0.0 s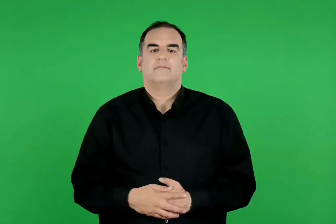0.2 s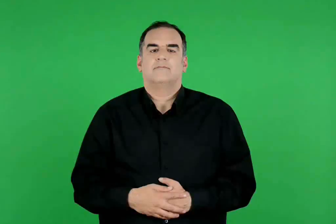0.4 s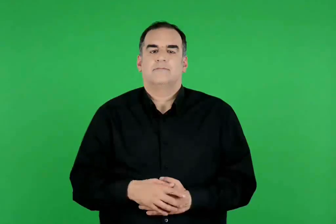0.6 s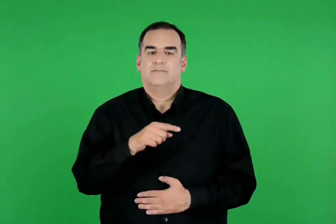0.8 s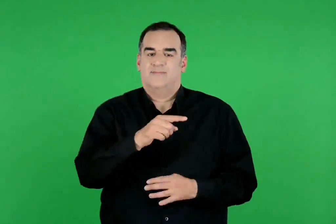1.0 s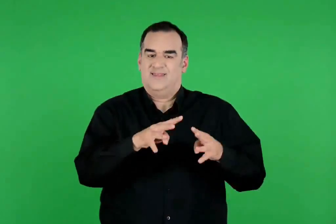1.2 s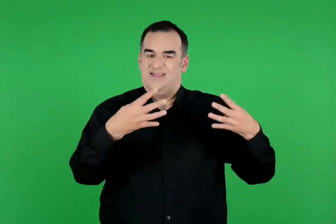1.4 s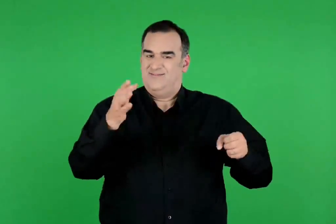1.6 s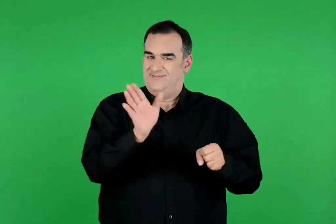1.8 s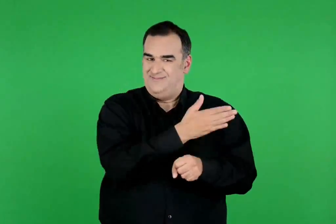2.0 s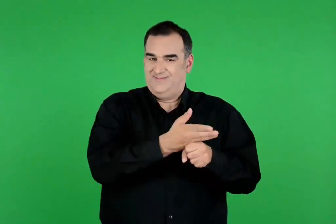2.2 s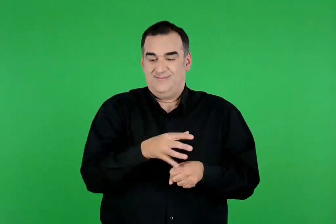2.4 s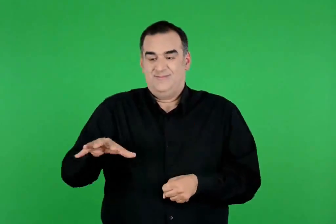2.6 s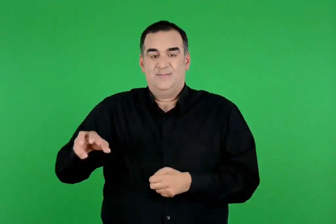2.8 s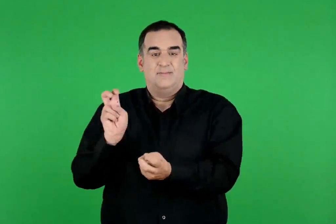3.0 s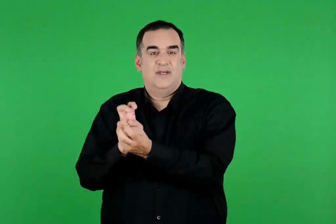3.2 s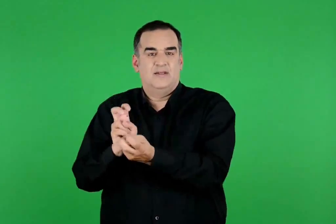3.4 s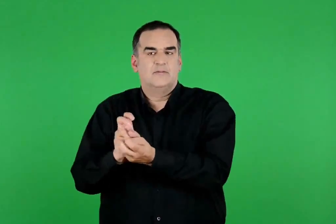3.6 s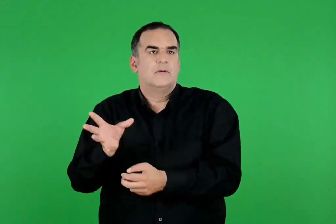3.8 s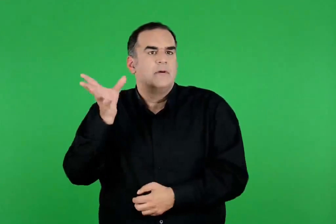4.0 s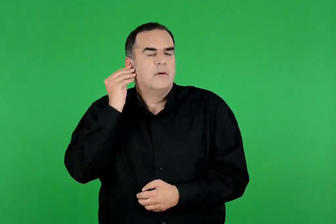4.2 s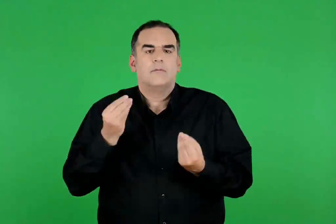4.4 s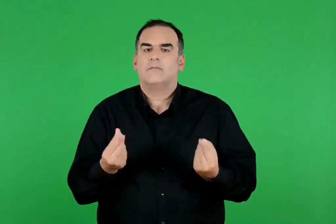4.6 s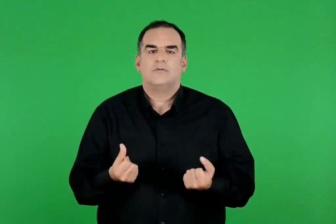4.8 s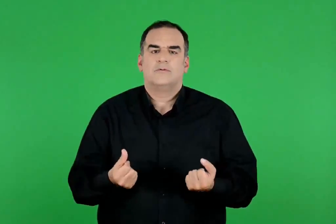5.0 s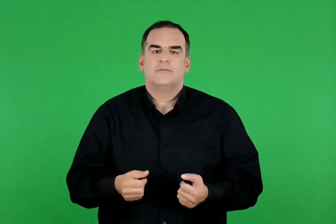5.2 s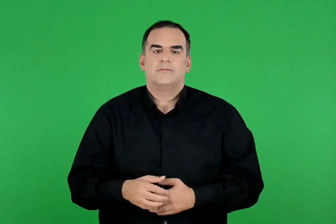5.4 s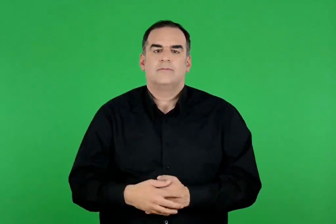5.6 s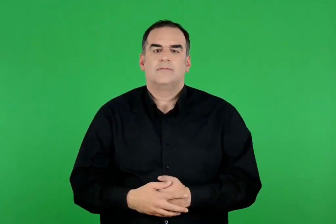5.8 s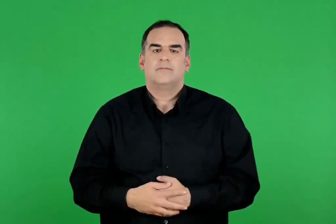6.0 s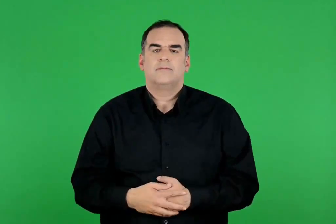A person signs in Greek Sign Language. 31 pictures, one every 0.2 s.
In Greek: πως έφτασε η είδηση της καταστροφής της τροίας στις μυκήνες
